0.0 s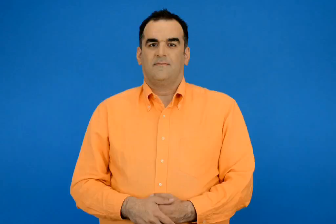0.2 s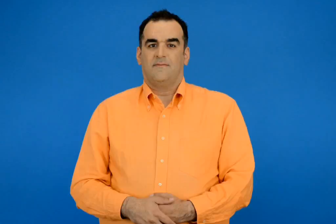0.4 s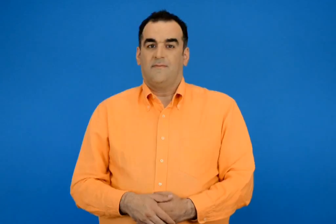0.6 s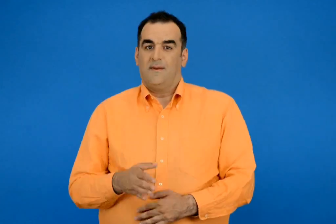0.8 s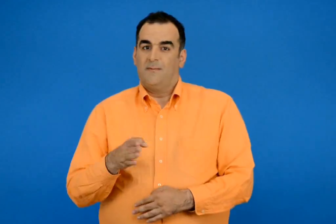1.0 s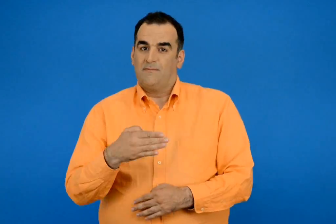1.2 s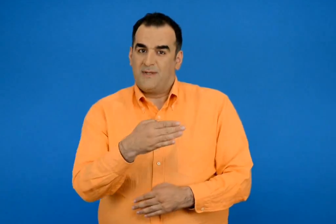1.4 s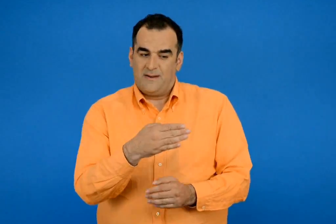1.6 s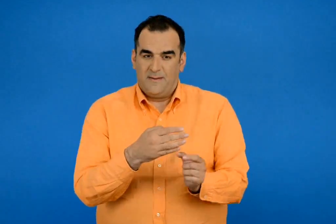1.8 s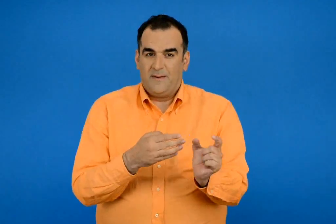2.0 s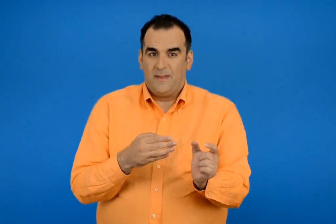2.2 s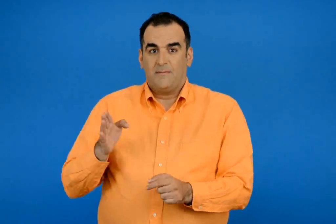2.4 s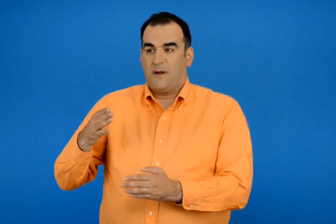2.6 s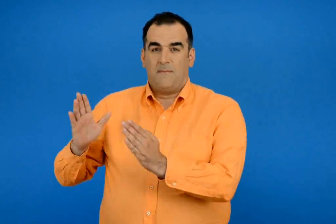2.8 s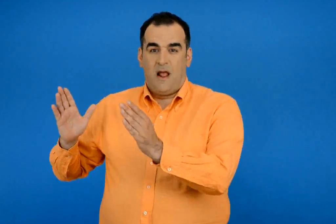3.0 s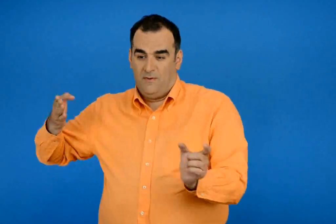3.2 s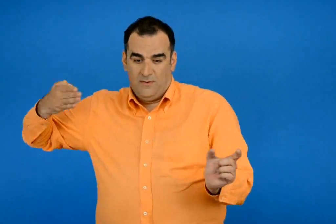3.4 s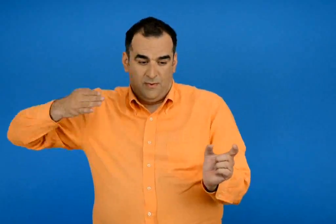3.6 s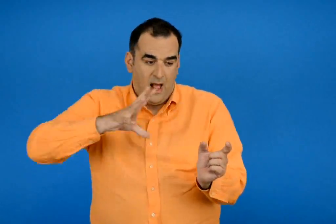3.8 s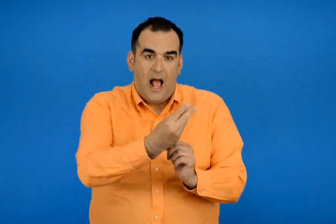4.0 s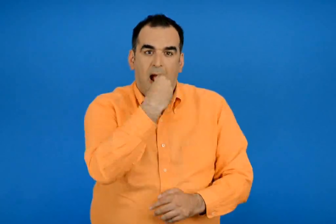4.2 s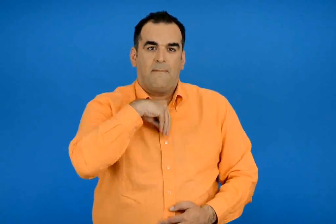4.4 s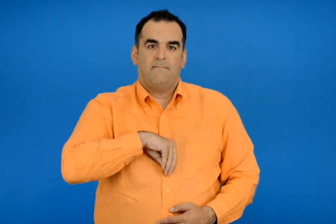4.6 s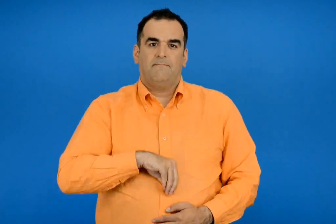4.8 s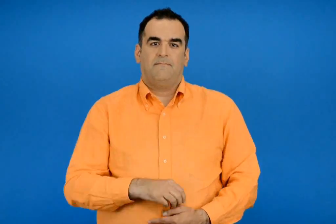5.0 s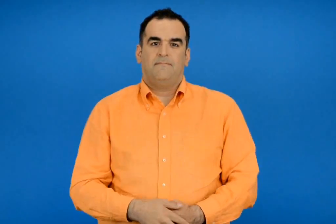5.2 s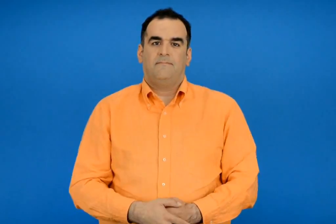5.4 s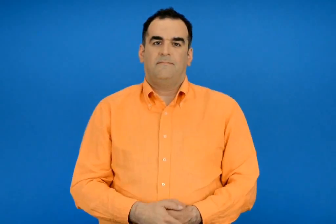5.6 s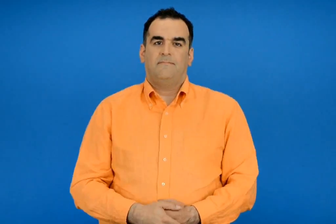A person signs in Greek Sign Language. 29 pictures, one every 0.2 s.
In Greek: το μεγάλο ψαρί τρώει το μικρό
